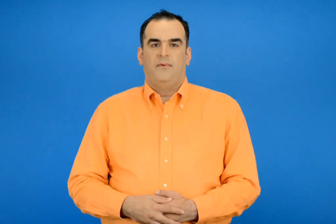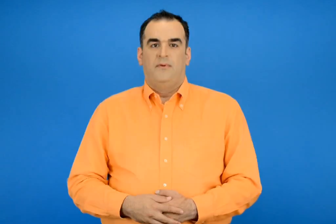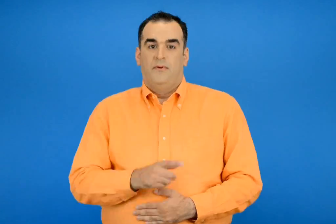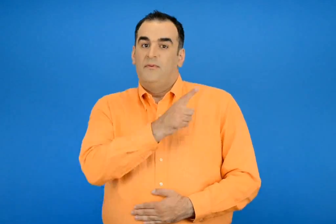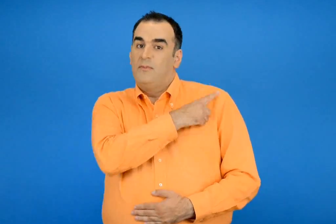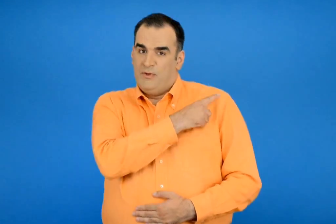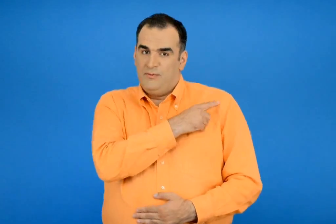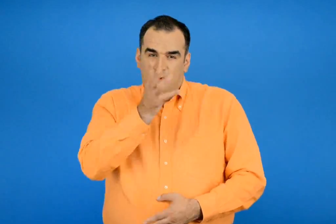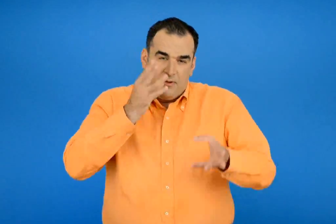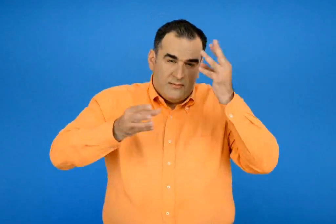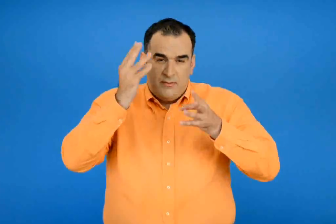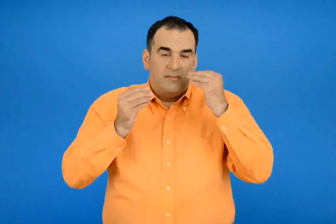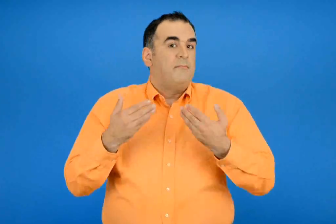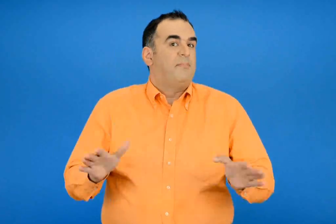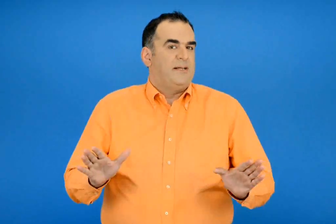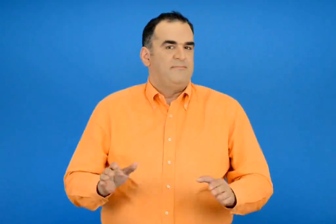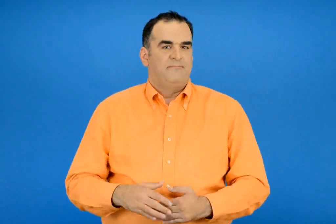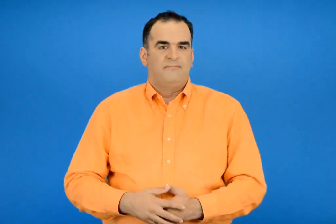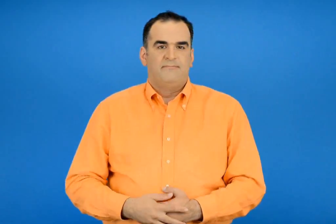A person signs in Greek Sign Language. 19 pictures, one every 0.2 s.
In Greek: τι έμαθα στην α τάξη
